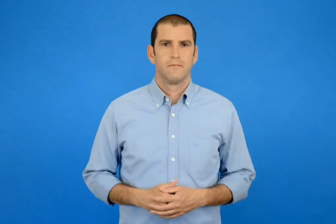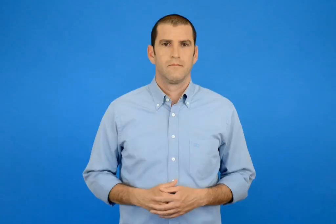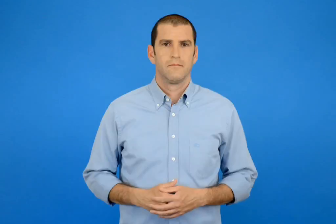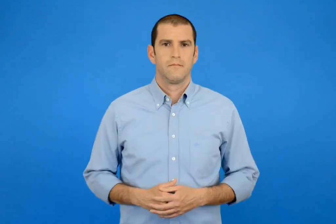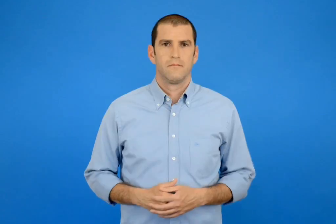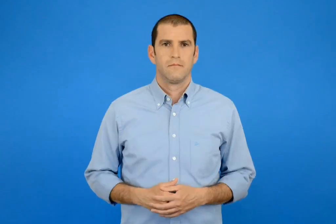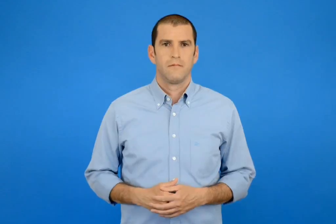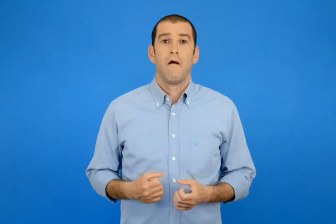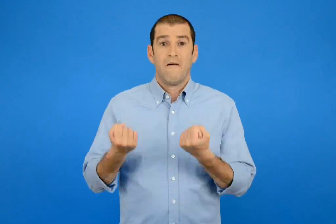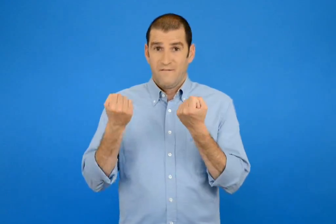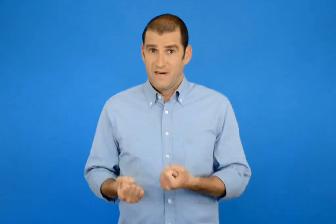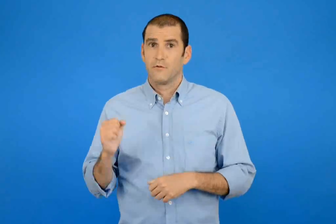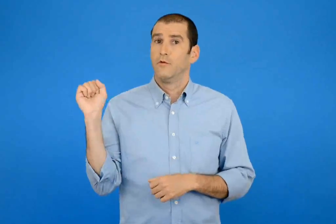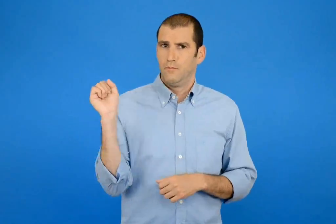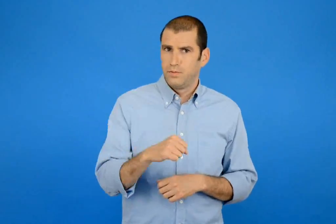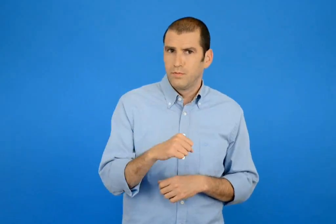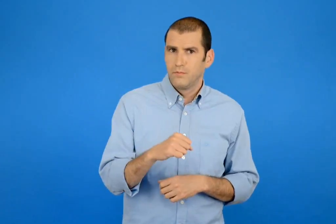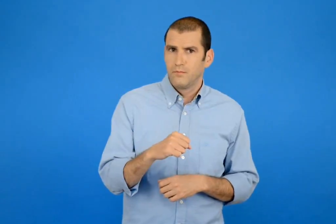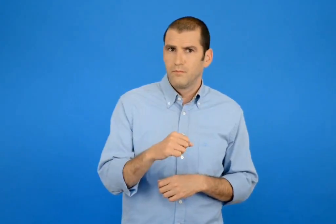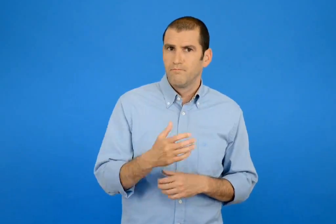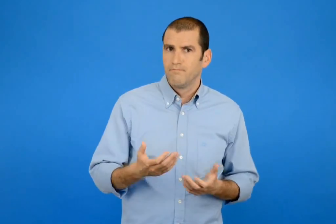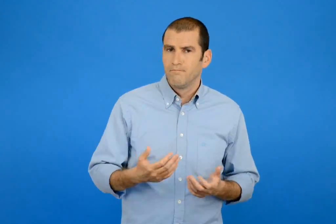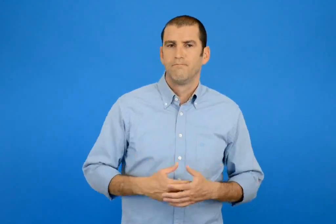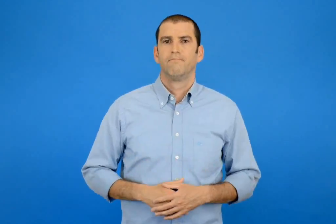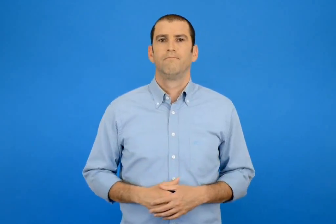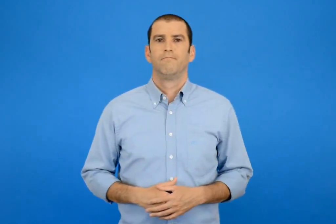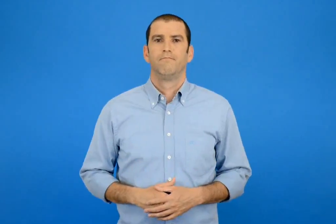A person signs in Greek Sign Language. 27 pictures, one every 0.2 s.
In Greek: περισσότερο βάρος έχουν
